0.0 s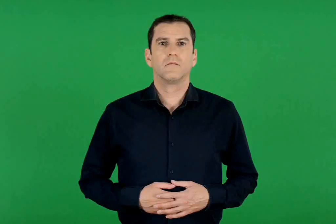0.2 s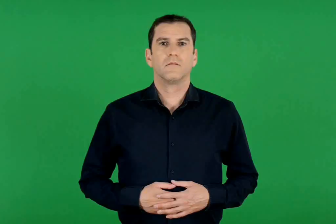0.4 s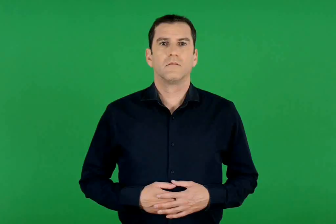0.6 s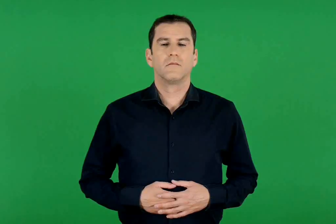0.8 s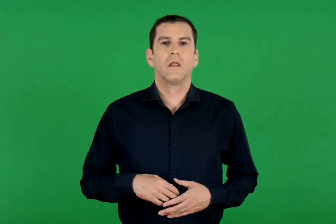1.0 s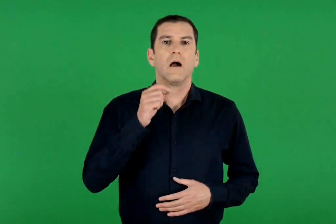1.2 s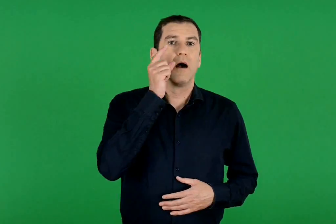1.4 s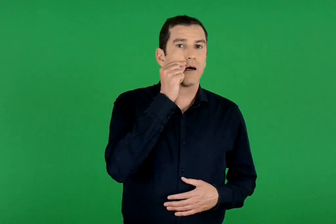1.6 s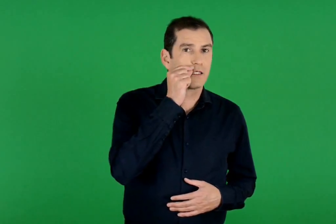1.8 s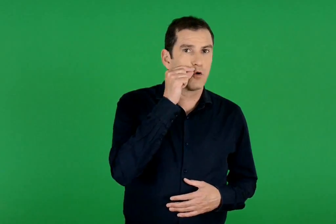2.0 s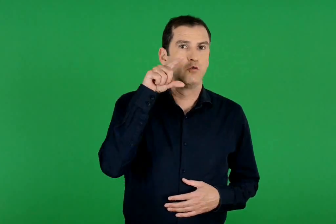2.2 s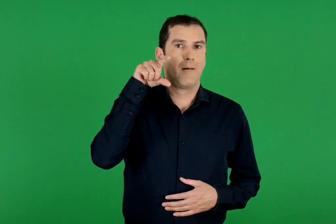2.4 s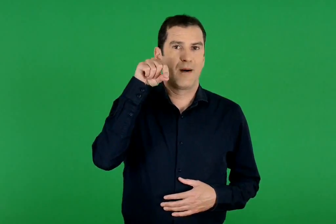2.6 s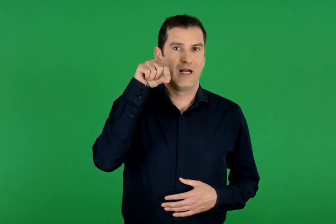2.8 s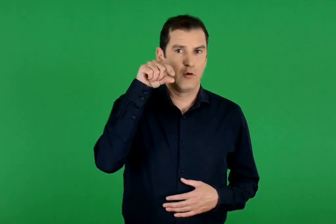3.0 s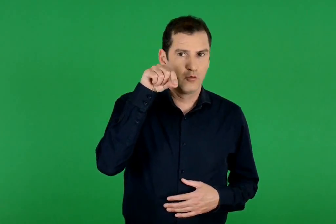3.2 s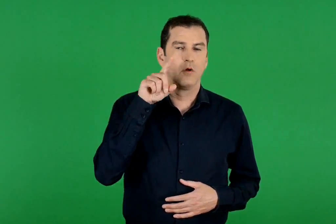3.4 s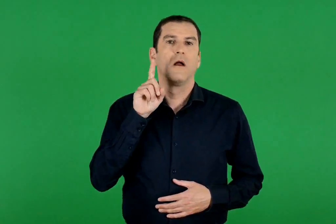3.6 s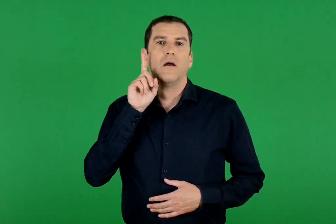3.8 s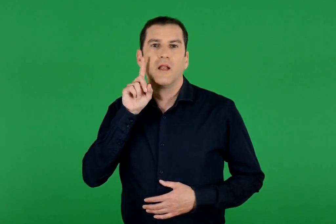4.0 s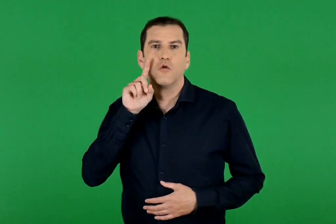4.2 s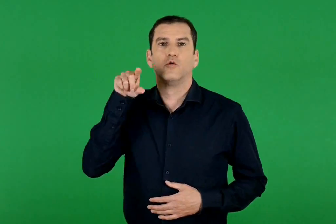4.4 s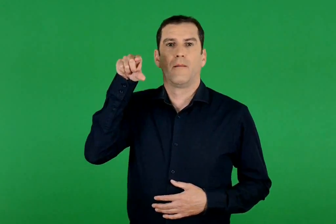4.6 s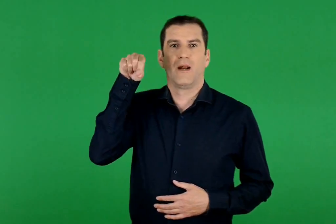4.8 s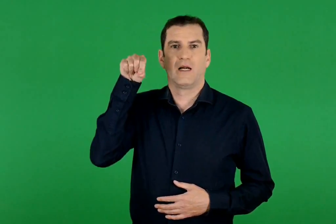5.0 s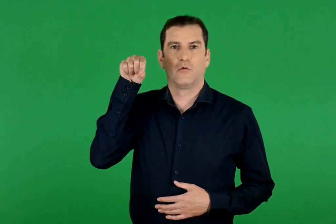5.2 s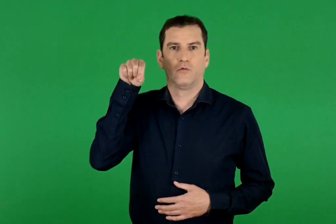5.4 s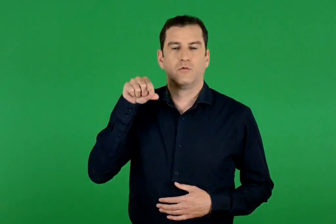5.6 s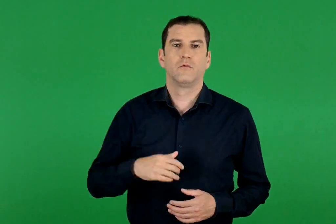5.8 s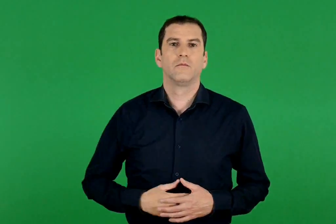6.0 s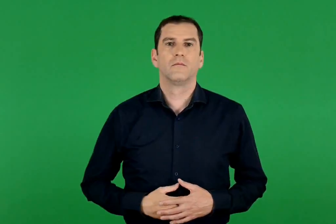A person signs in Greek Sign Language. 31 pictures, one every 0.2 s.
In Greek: αρσενικός πελαργός θηλυκός πελαργός
